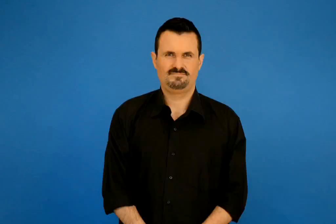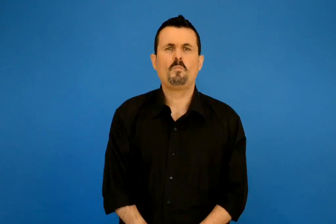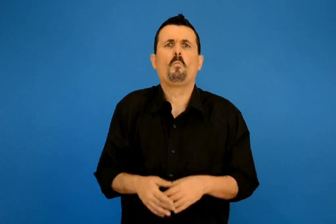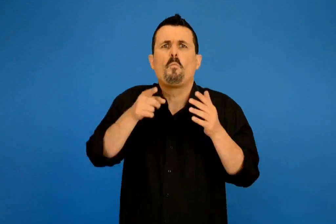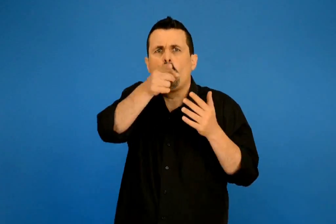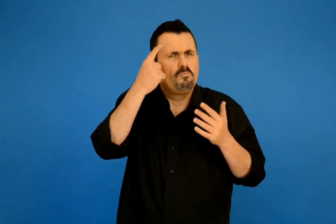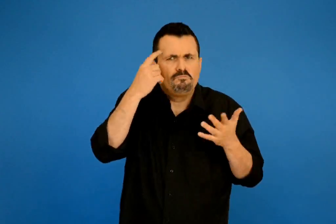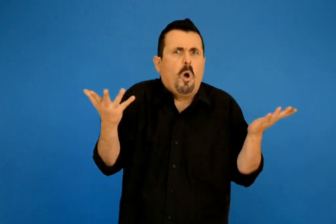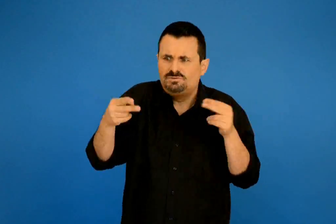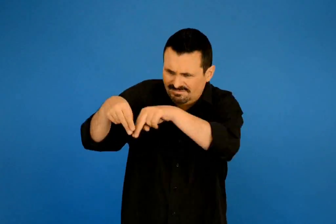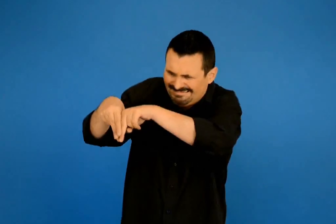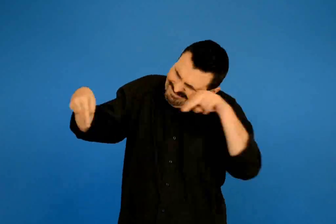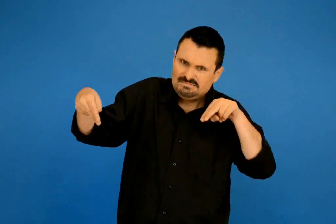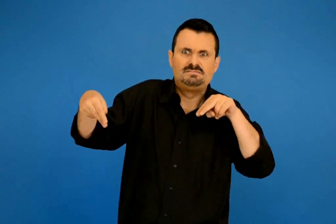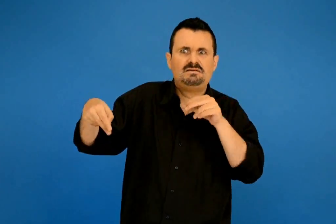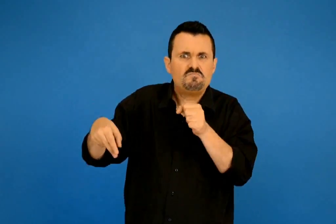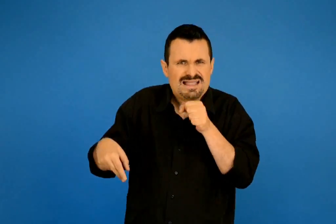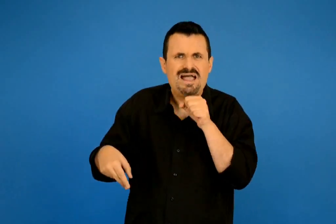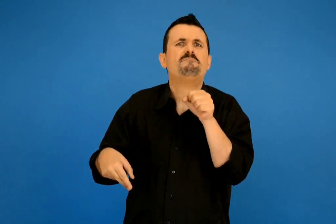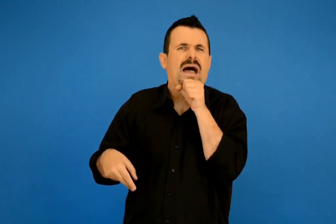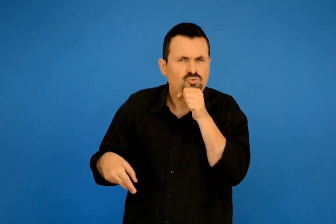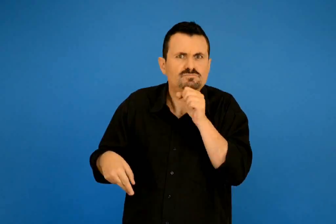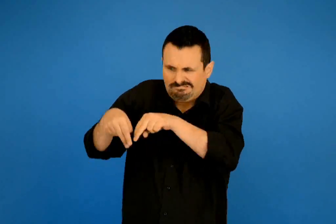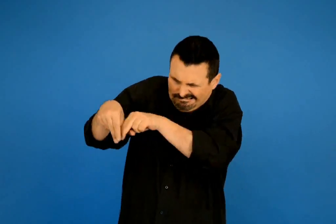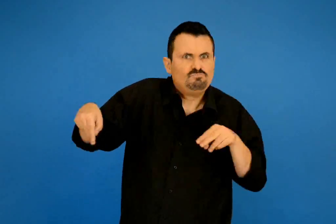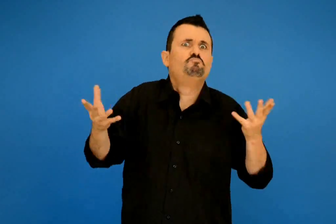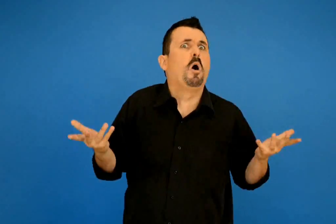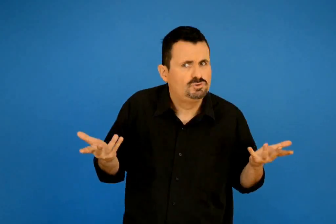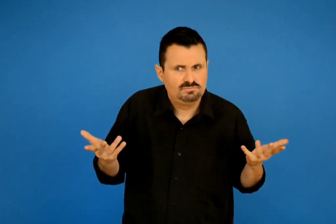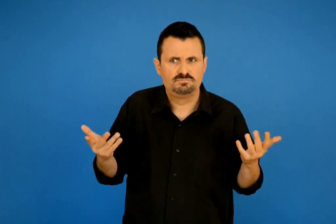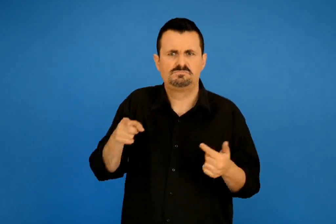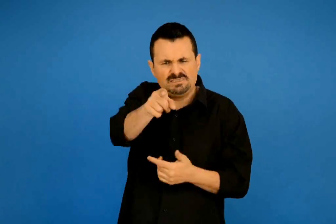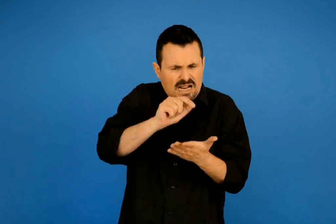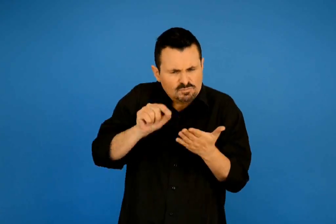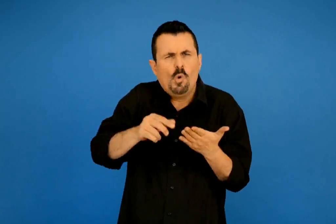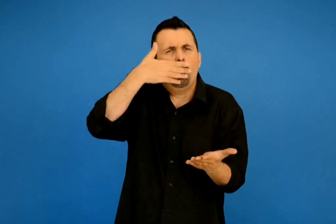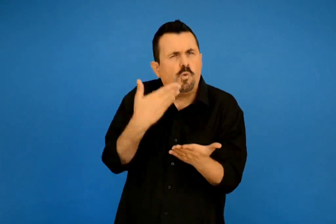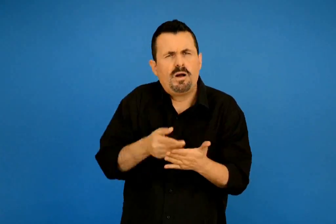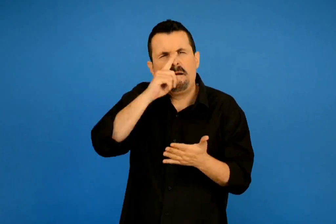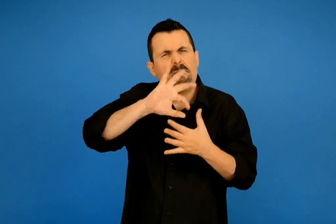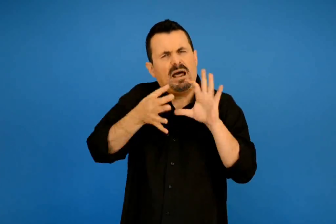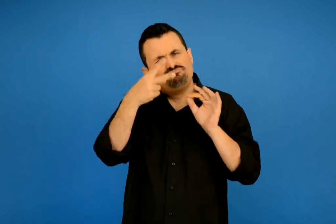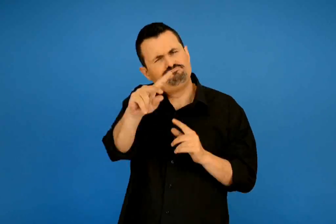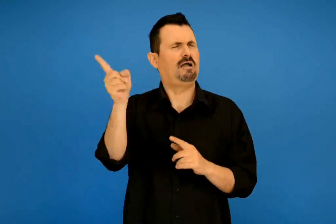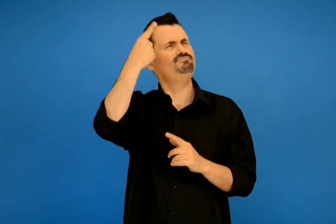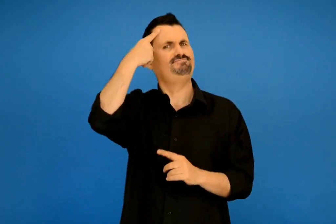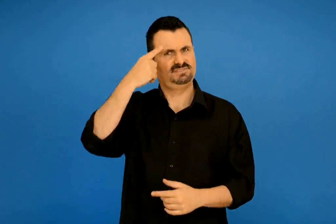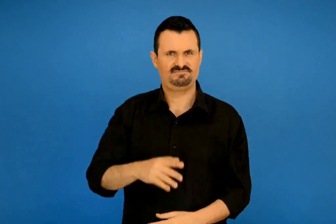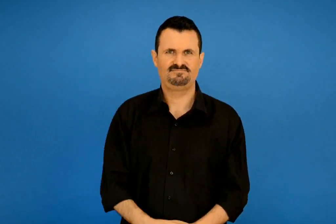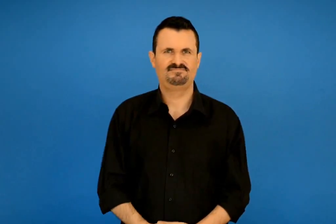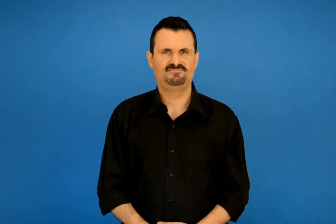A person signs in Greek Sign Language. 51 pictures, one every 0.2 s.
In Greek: πως θα ξεκολλήσουν ο γέρος η γριά και όλοι οι άλλοι ; γράψε το τέλος του παραμυθιού
